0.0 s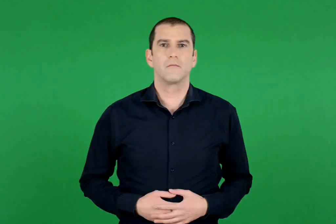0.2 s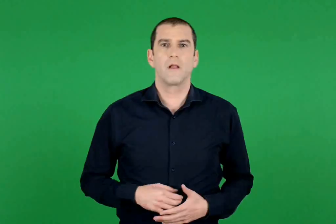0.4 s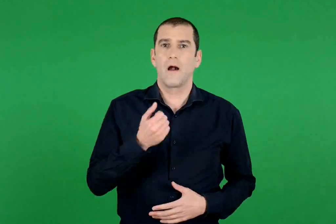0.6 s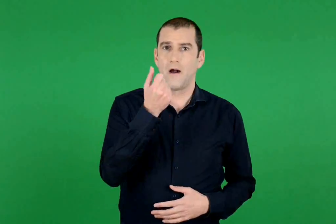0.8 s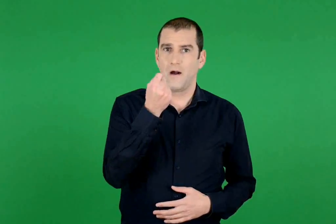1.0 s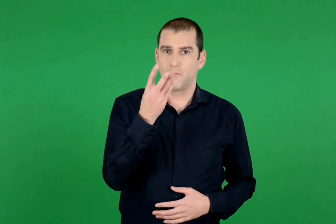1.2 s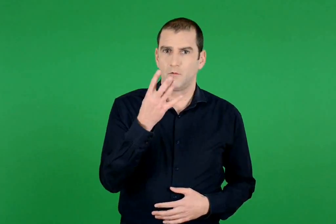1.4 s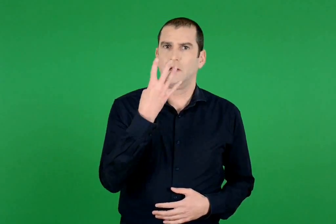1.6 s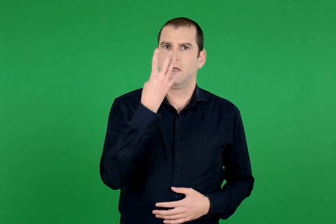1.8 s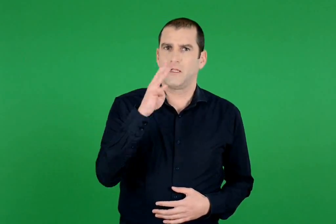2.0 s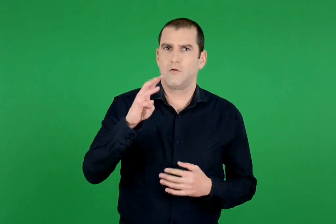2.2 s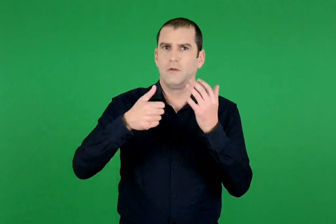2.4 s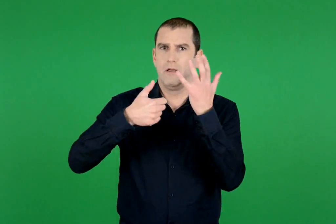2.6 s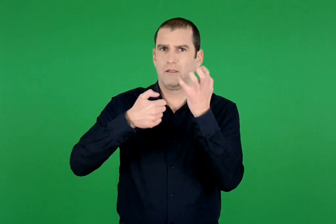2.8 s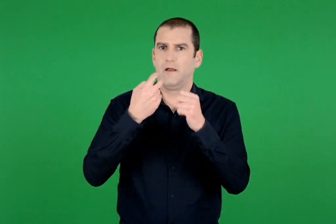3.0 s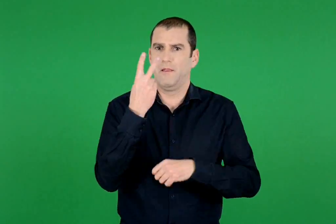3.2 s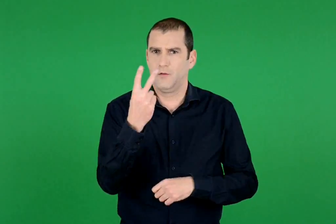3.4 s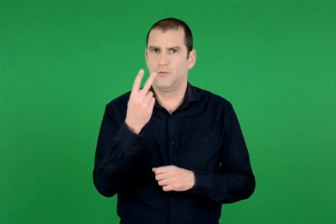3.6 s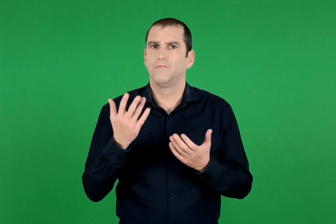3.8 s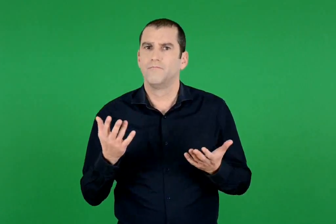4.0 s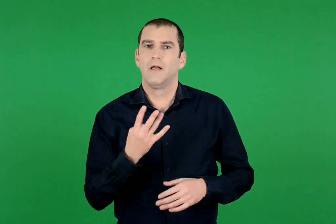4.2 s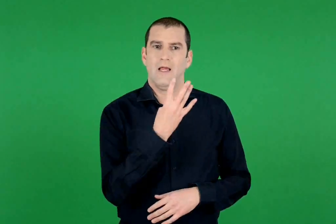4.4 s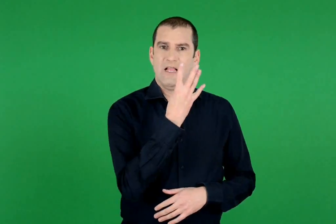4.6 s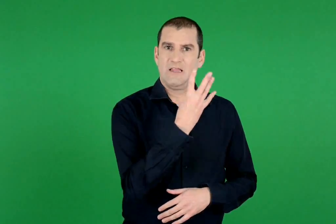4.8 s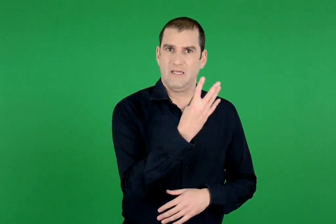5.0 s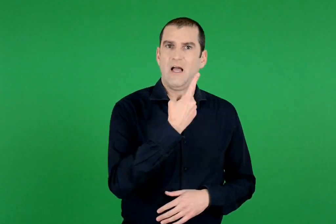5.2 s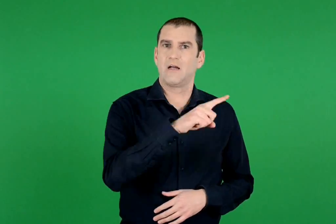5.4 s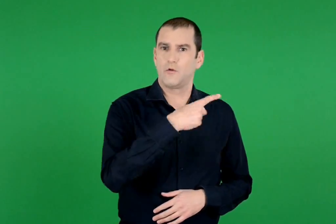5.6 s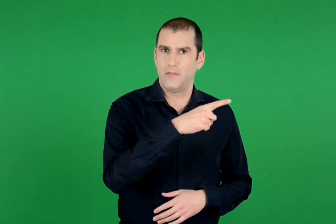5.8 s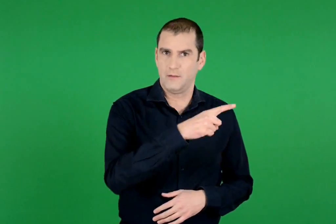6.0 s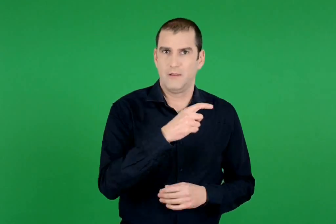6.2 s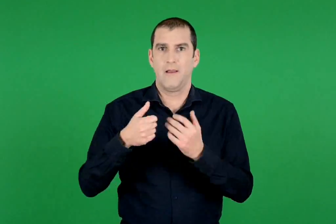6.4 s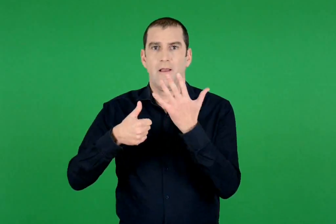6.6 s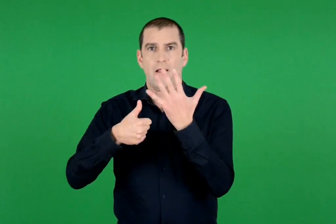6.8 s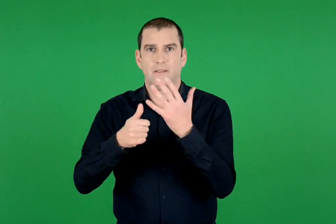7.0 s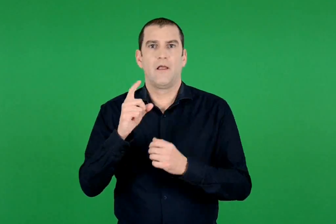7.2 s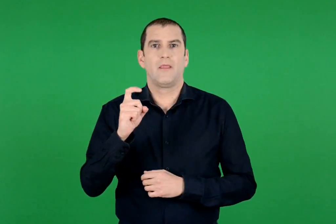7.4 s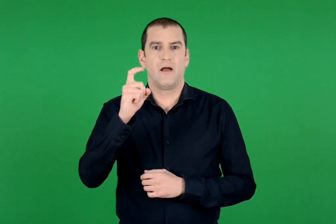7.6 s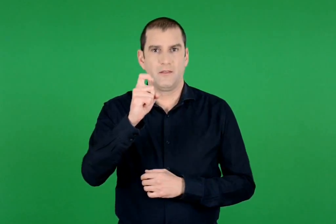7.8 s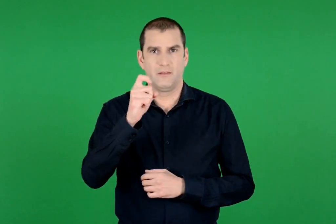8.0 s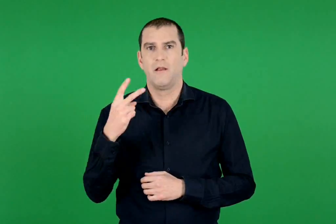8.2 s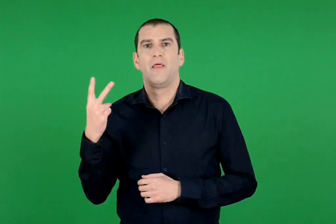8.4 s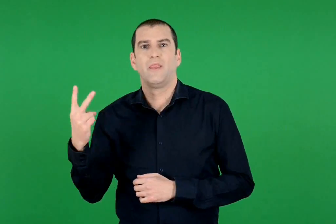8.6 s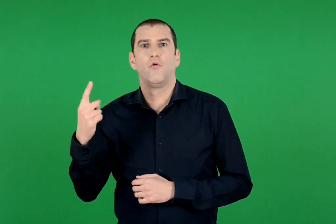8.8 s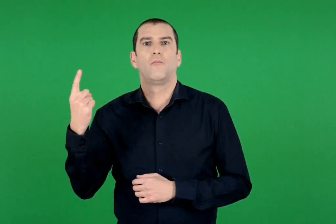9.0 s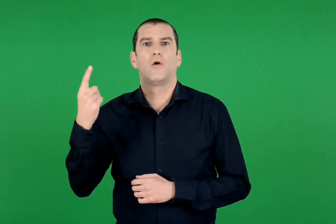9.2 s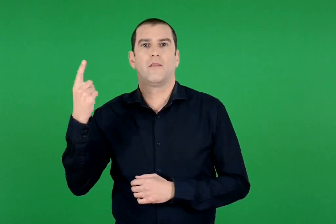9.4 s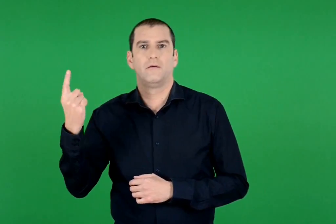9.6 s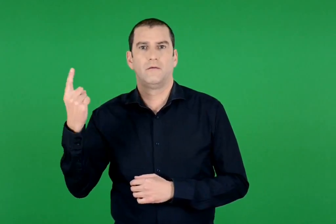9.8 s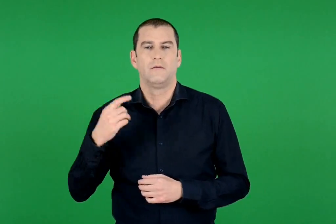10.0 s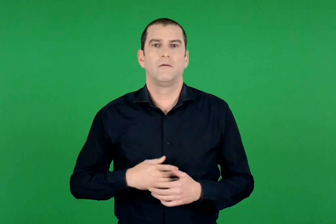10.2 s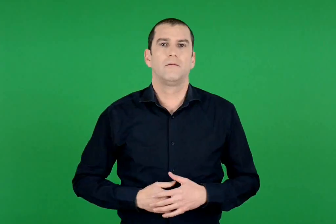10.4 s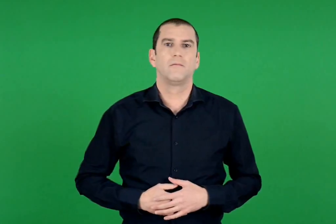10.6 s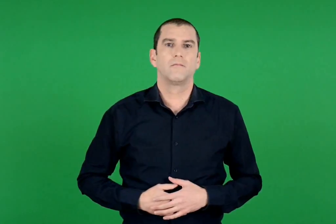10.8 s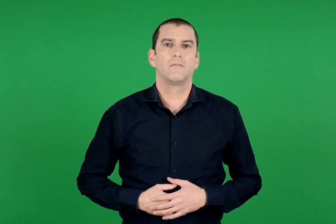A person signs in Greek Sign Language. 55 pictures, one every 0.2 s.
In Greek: ο αριθμός 462 αποτελείται από 4 εκατοντάδες , 6 δεκάδες και 2 μονάδες
